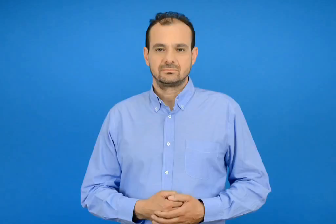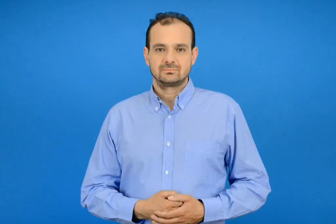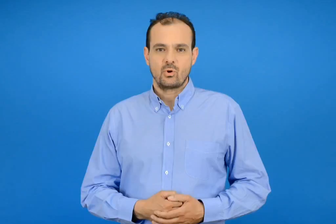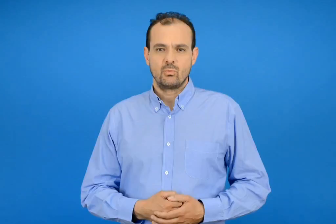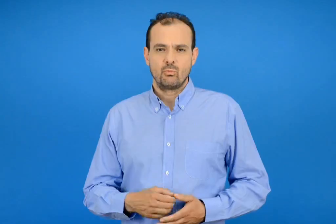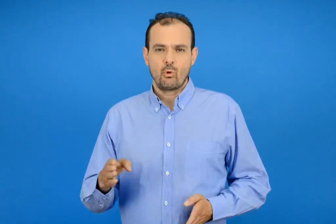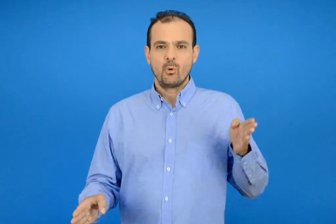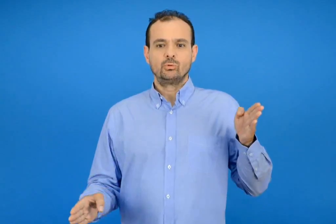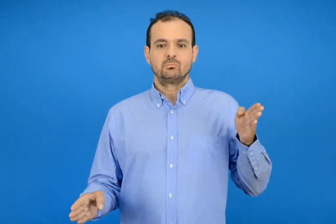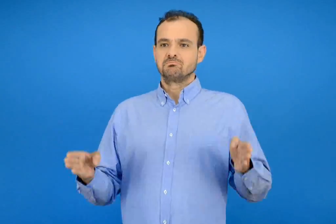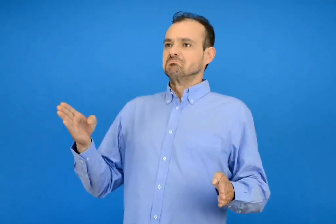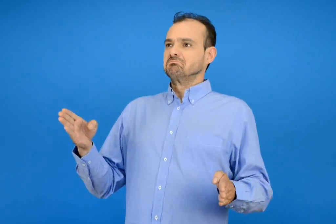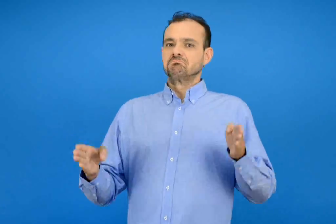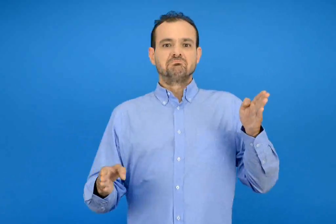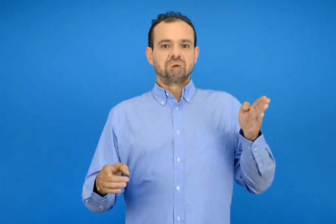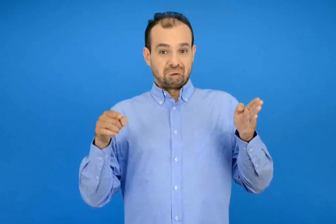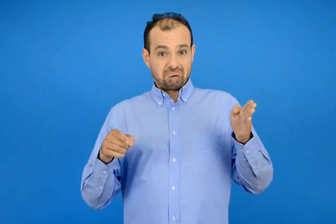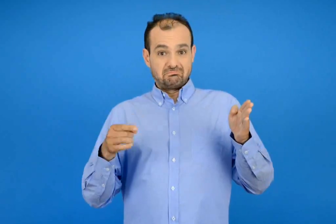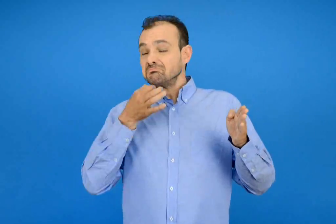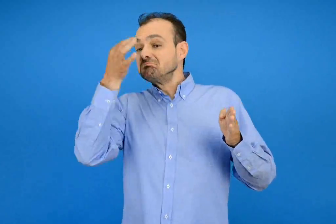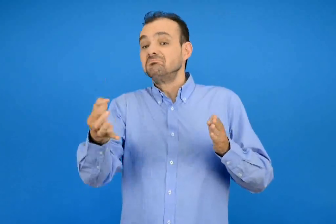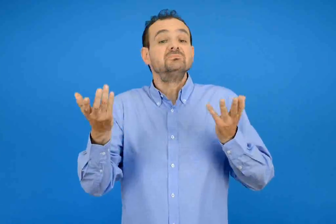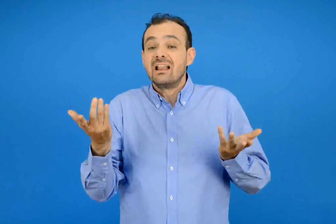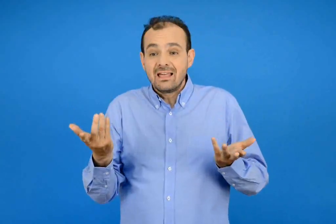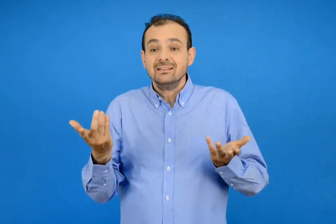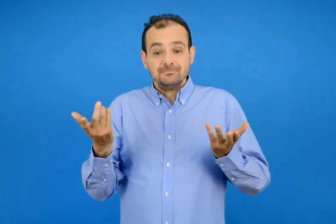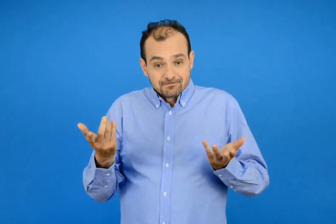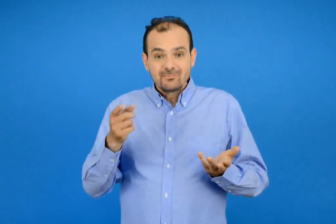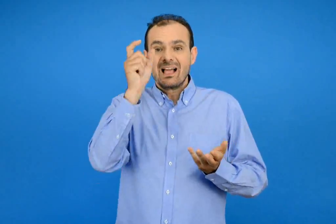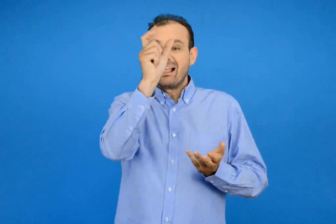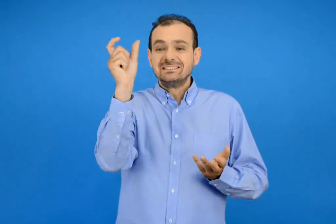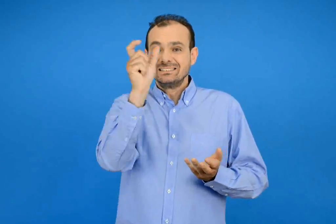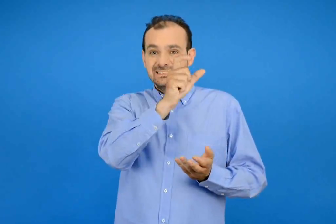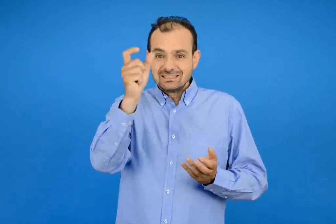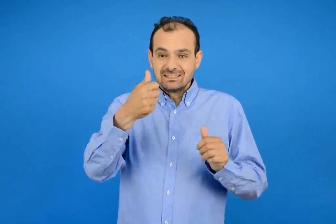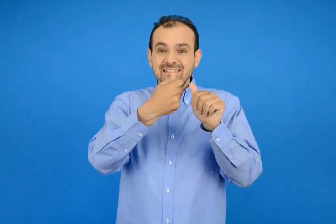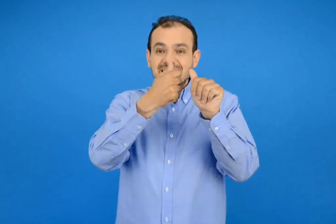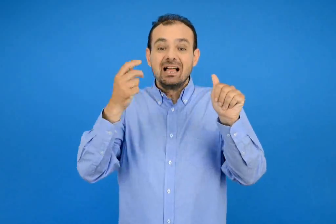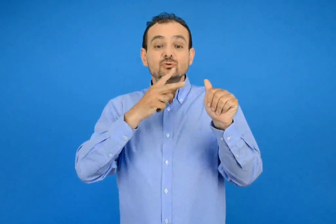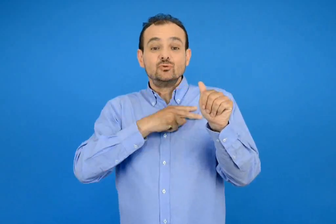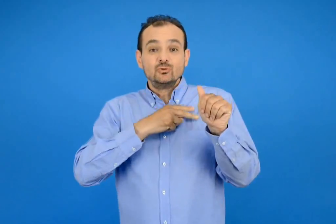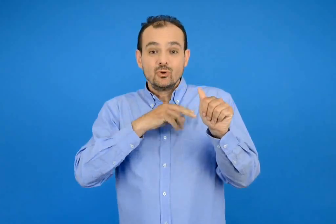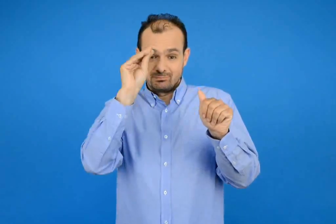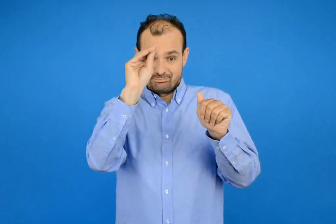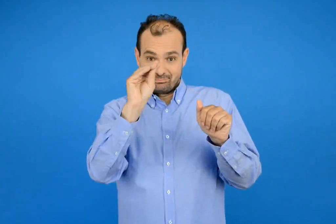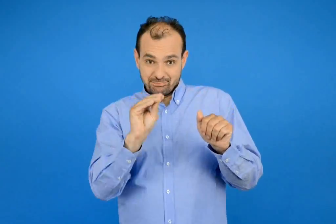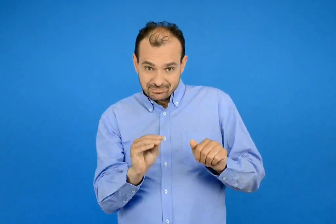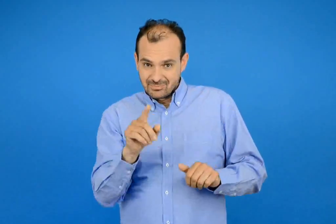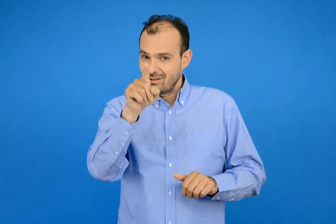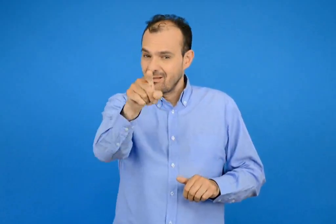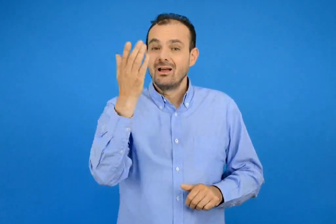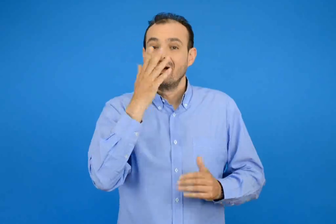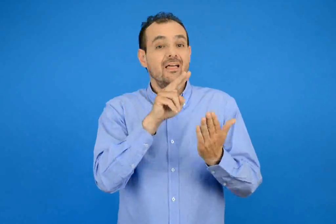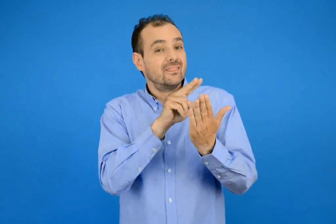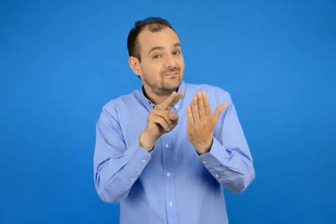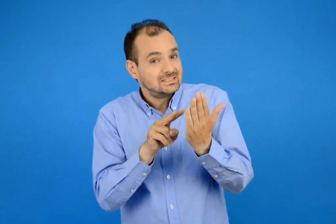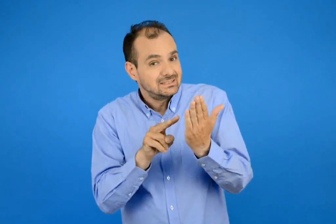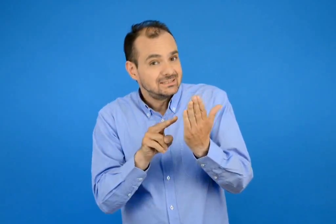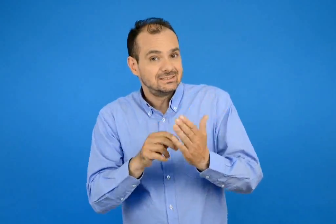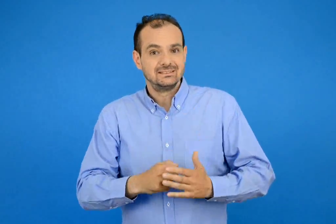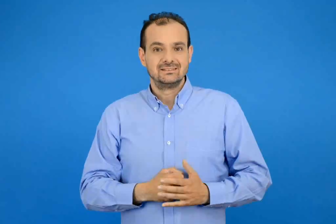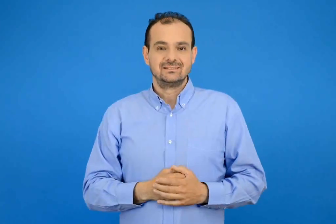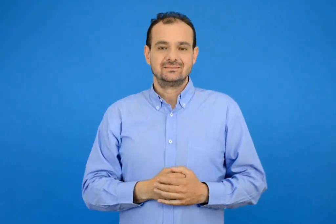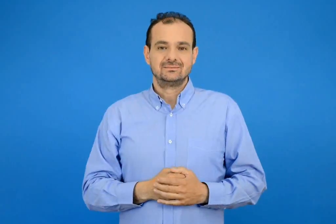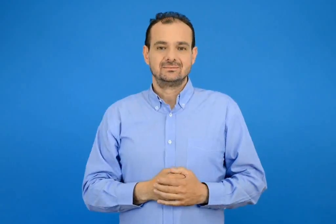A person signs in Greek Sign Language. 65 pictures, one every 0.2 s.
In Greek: βάλε τις λέξεις στη σωστή σειρά και διάβασε τι λέει το ρομπότ
